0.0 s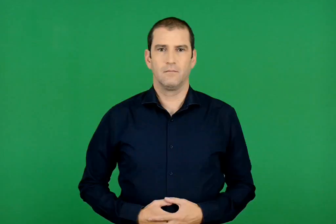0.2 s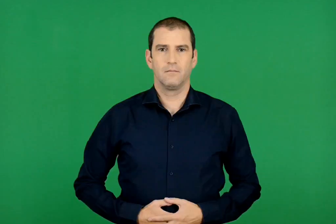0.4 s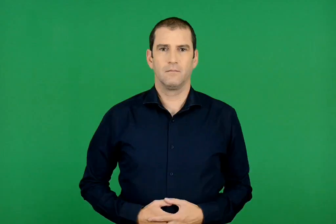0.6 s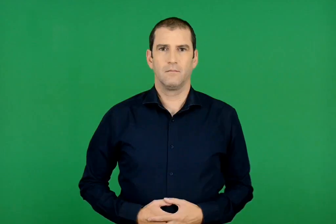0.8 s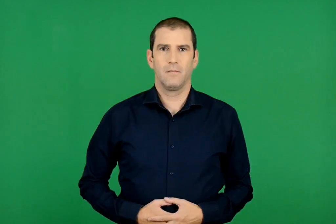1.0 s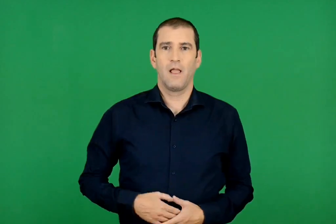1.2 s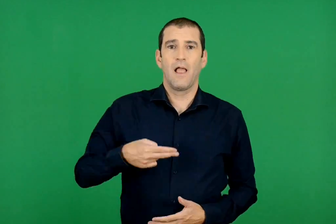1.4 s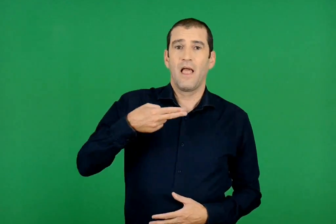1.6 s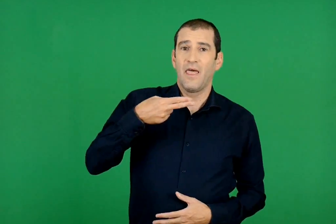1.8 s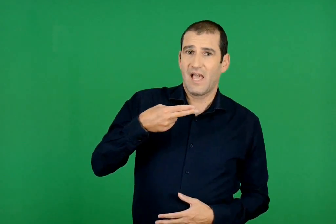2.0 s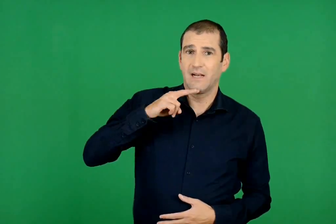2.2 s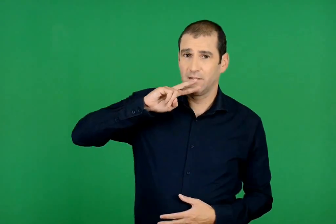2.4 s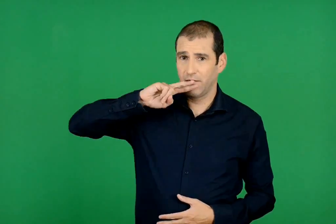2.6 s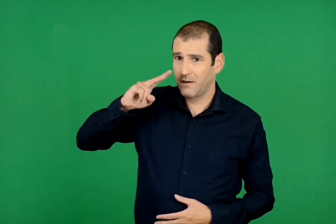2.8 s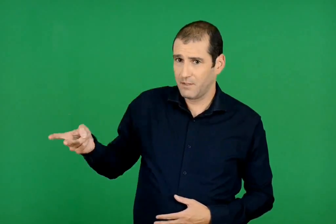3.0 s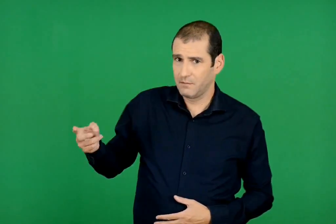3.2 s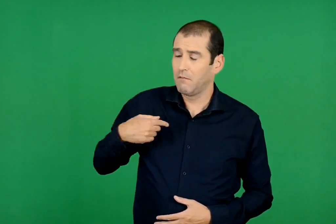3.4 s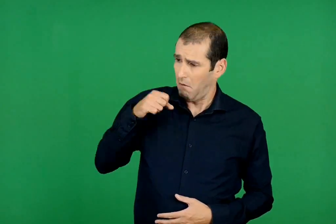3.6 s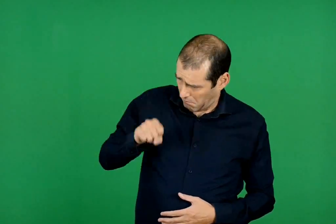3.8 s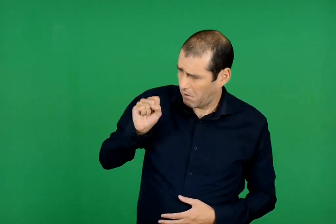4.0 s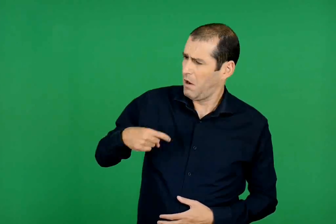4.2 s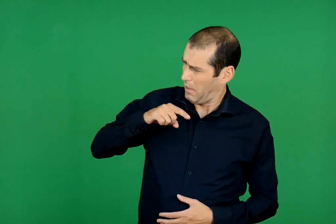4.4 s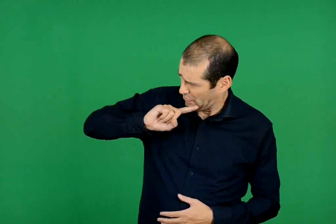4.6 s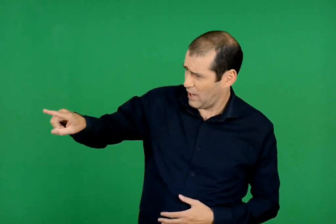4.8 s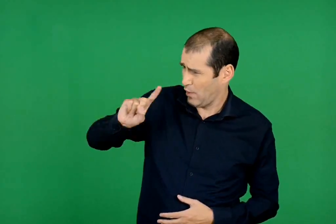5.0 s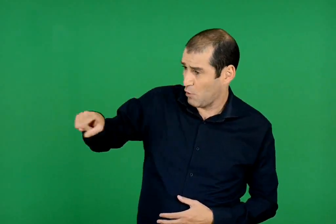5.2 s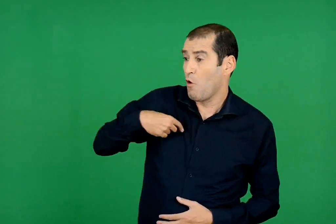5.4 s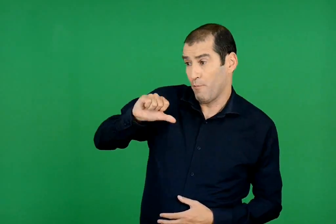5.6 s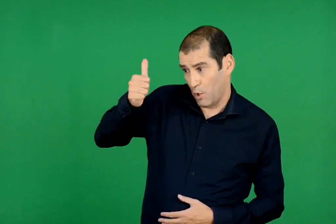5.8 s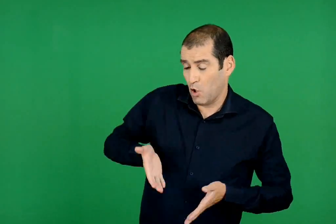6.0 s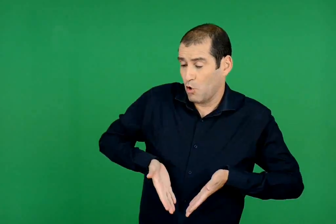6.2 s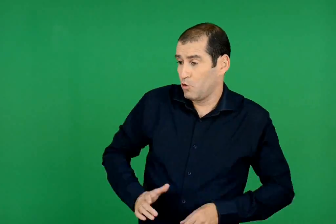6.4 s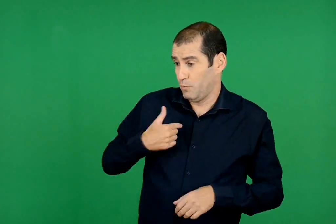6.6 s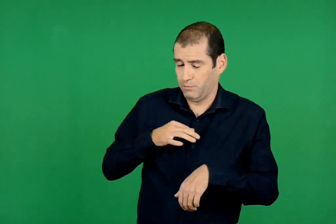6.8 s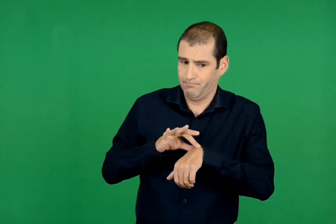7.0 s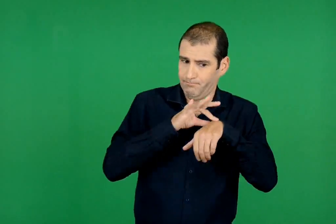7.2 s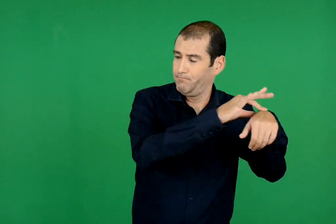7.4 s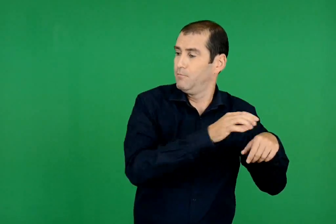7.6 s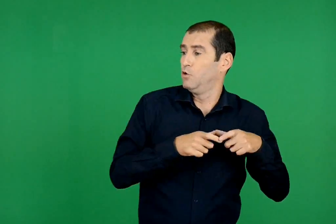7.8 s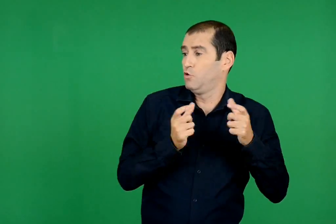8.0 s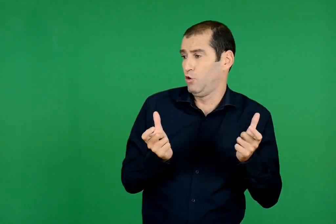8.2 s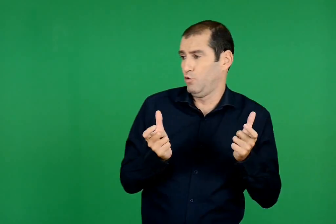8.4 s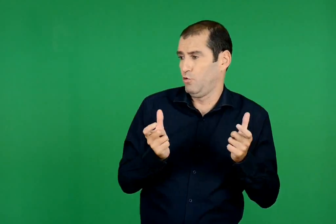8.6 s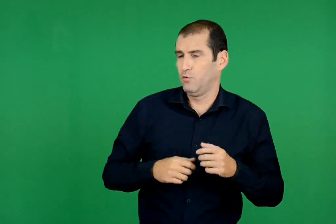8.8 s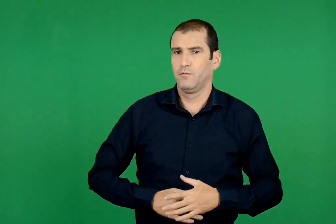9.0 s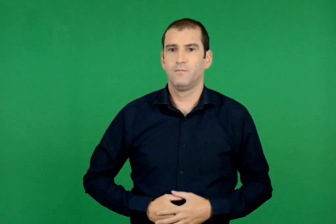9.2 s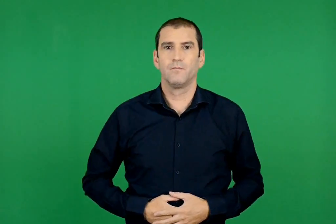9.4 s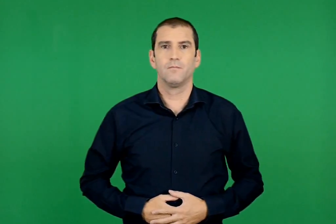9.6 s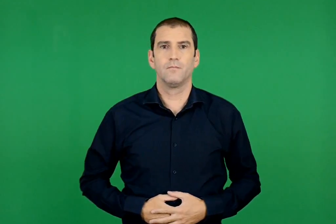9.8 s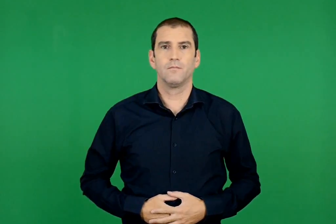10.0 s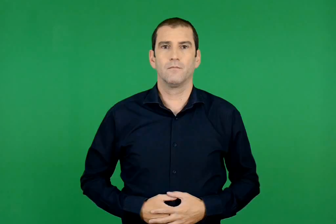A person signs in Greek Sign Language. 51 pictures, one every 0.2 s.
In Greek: και βέβαια θα έλθω , απάντησε ο θεαγένης. πρώτα όμως πρέπει να πάω το γιο μου στο σχολείο
